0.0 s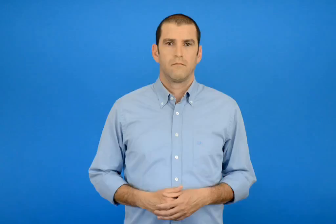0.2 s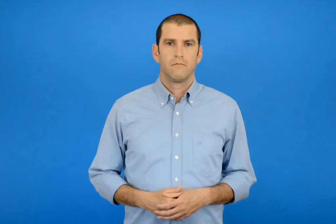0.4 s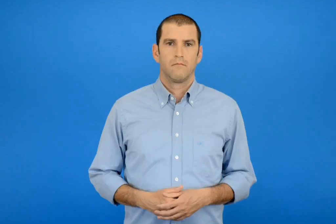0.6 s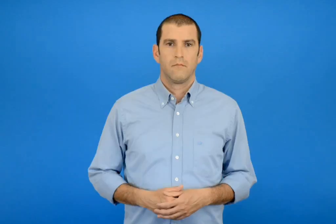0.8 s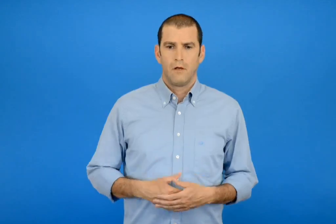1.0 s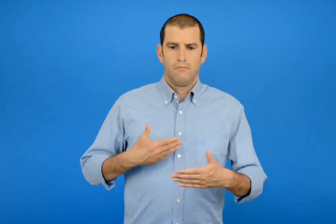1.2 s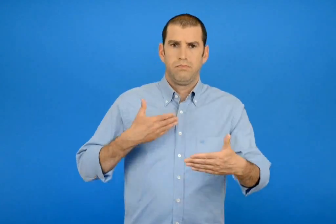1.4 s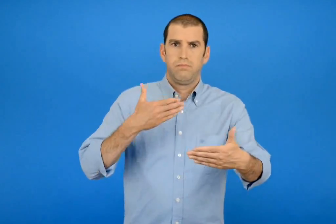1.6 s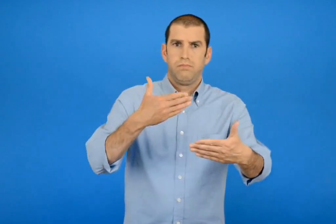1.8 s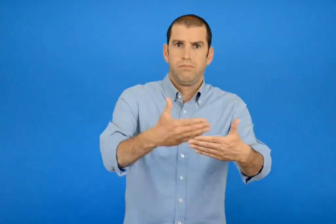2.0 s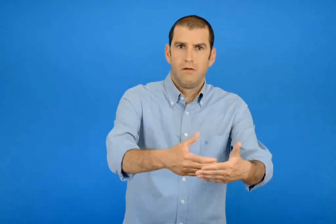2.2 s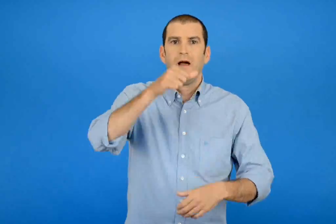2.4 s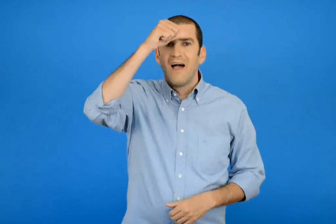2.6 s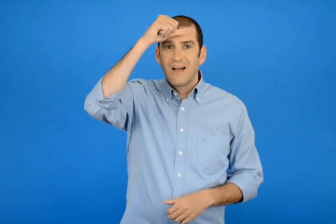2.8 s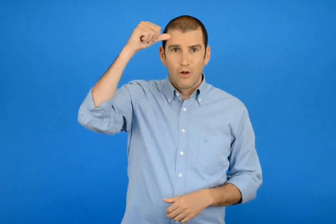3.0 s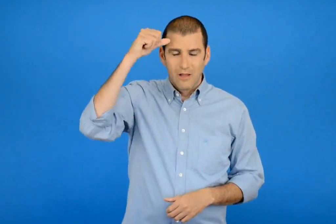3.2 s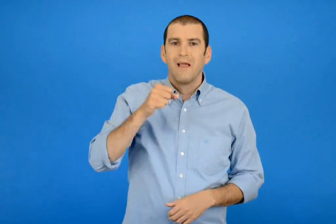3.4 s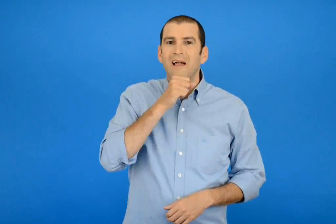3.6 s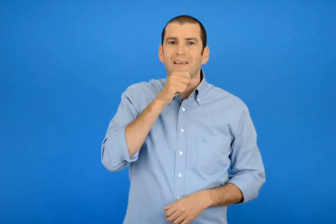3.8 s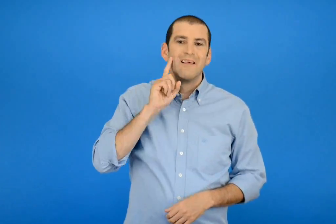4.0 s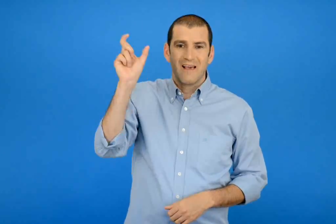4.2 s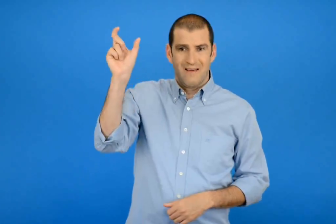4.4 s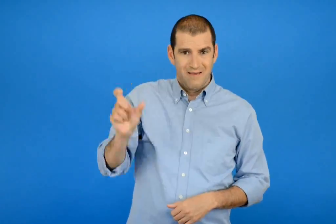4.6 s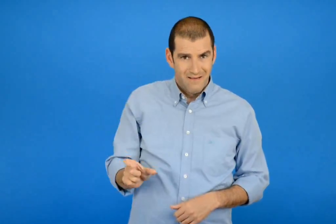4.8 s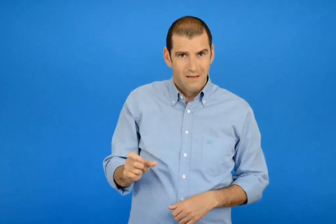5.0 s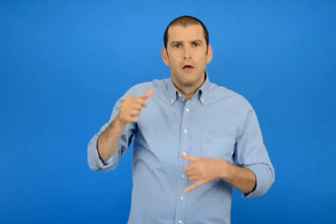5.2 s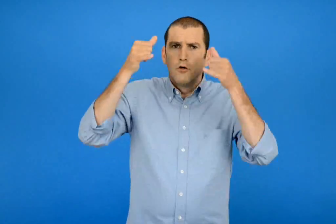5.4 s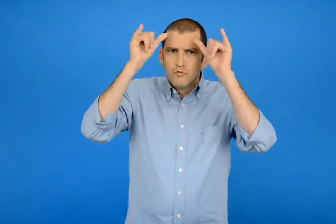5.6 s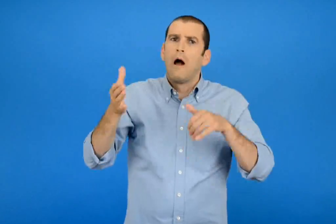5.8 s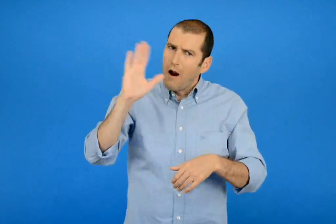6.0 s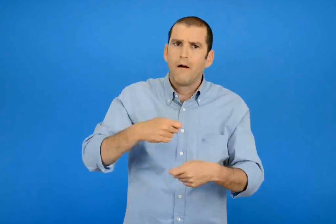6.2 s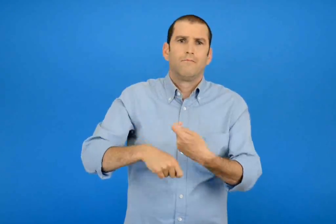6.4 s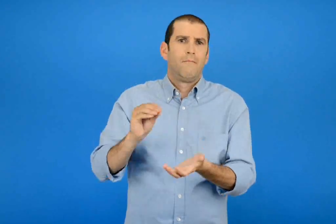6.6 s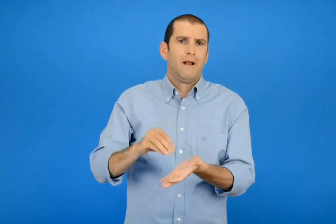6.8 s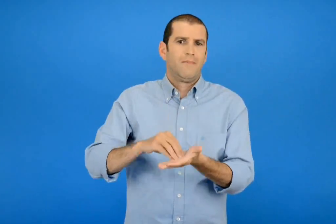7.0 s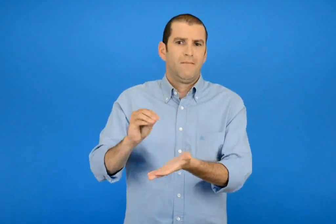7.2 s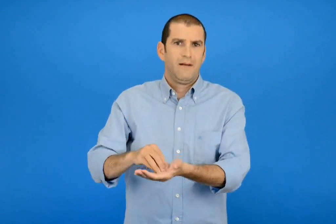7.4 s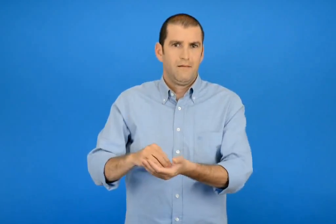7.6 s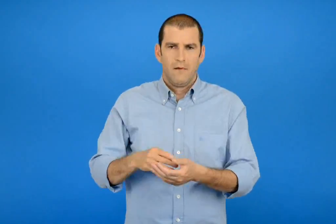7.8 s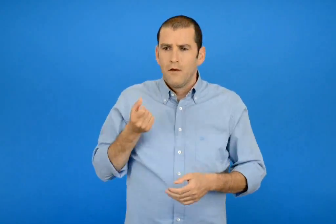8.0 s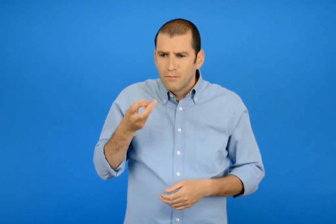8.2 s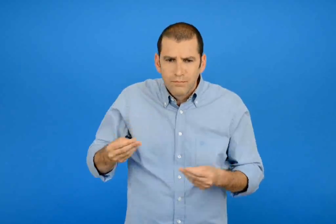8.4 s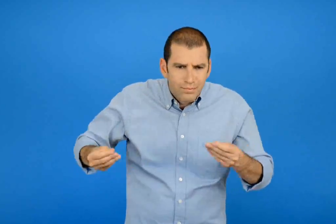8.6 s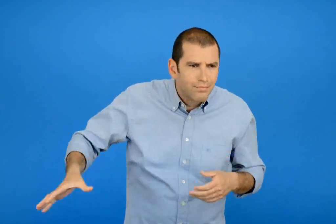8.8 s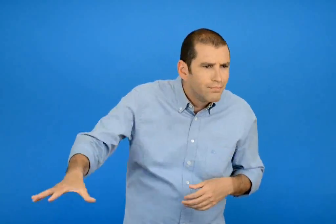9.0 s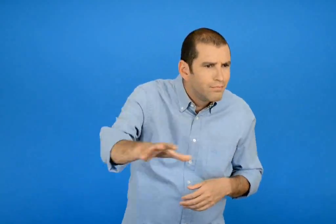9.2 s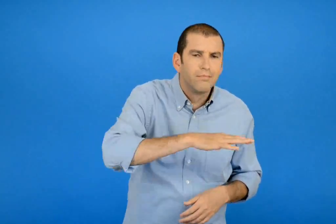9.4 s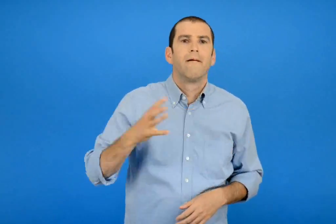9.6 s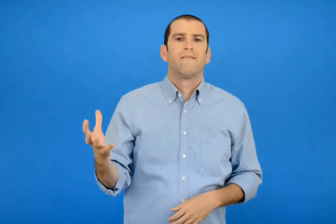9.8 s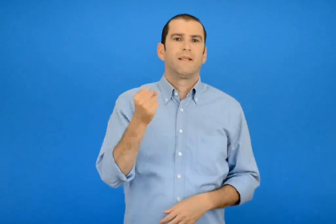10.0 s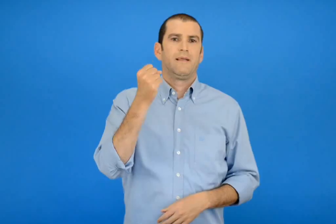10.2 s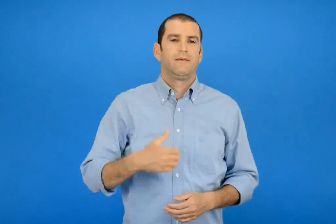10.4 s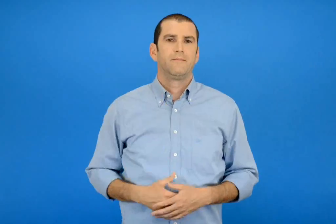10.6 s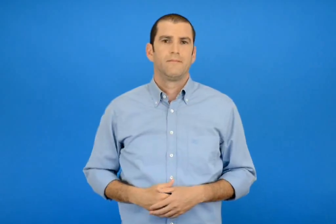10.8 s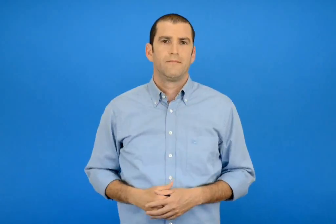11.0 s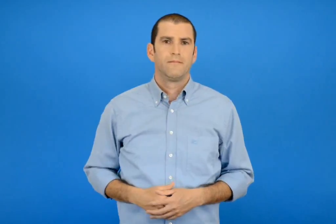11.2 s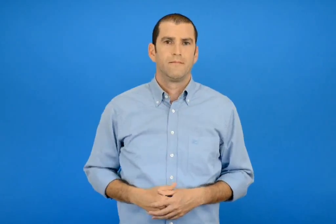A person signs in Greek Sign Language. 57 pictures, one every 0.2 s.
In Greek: μέχρι το καλοκαίρι η γιαγιά απέκτησε και άλλα ζώα μέτρησε και βρήκε
